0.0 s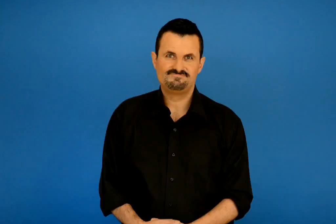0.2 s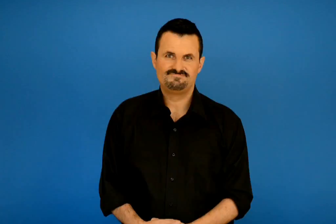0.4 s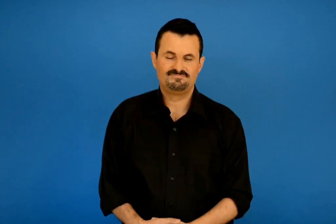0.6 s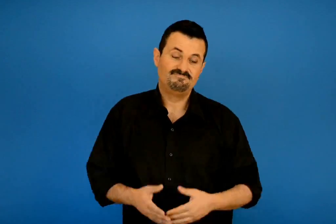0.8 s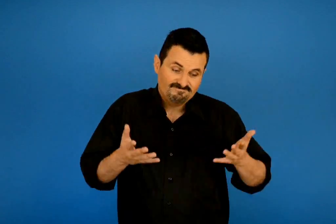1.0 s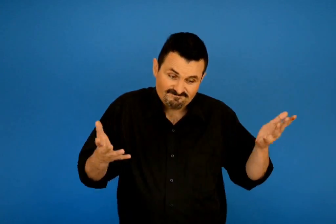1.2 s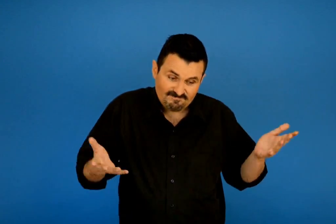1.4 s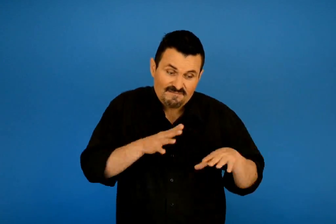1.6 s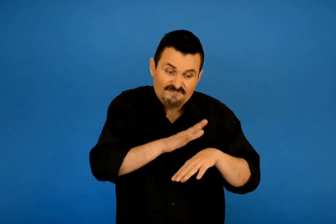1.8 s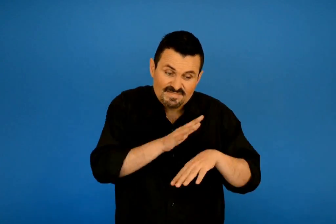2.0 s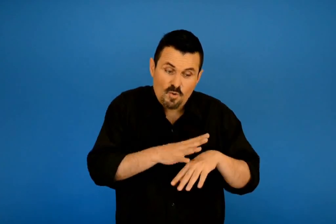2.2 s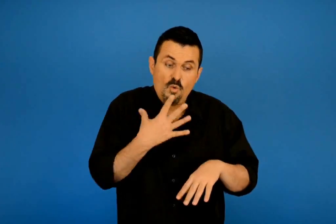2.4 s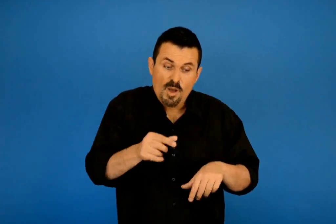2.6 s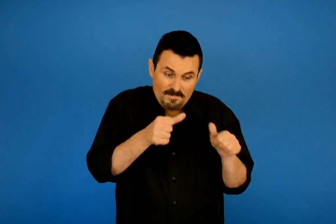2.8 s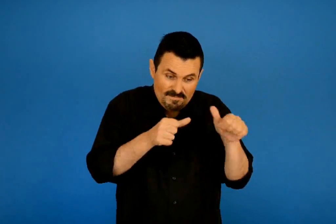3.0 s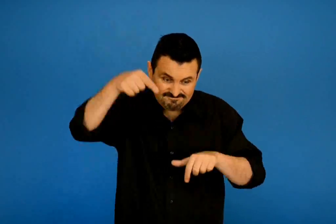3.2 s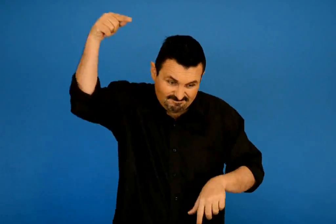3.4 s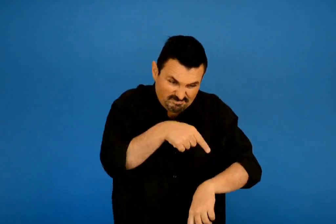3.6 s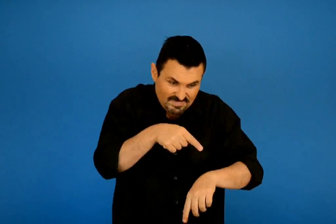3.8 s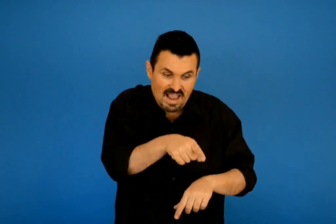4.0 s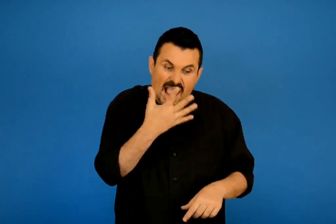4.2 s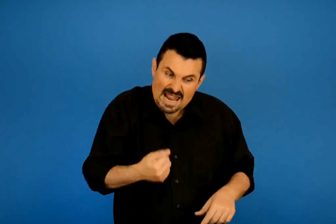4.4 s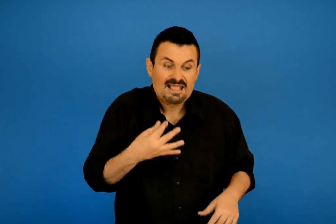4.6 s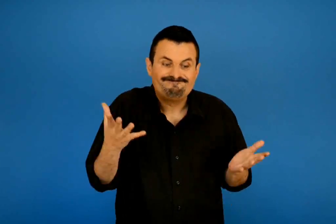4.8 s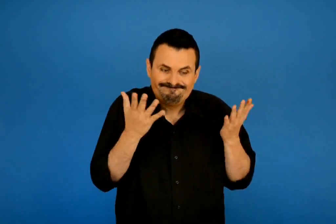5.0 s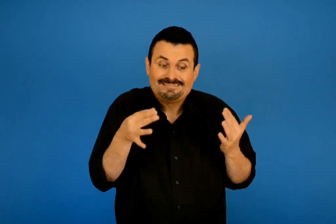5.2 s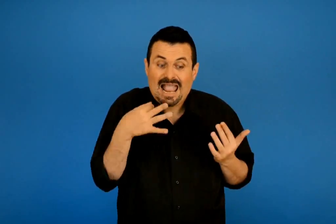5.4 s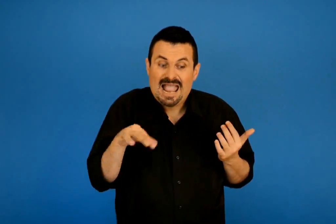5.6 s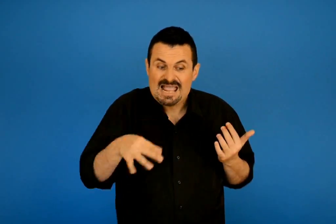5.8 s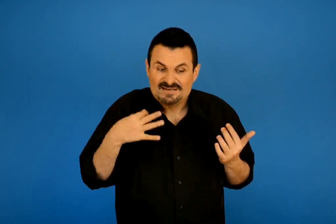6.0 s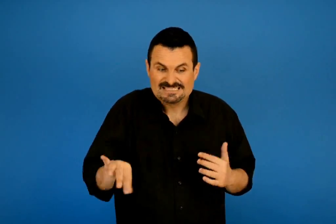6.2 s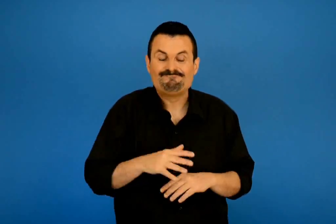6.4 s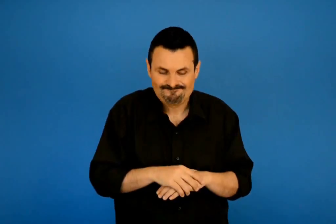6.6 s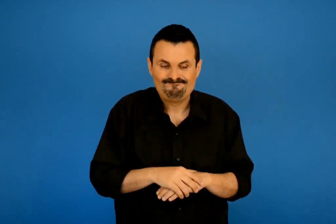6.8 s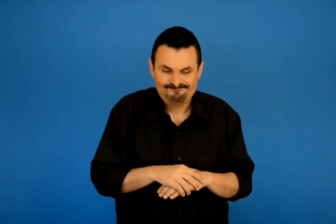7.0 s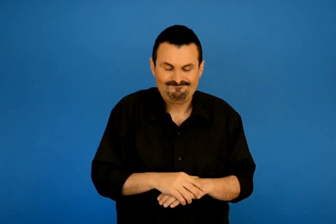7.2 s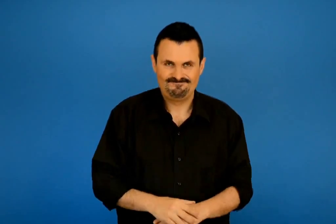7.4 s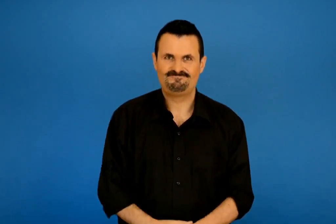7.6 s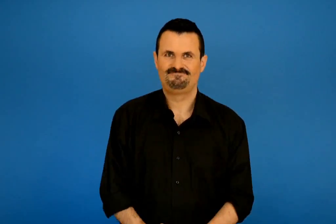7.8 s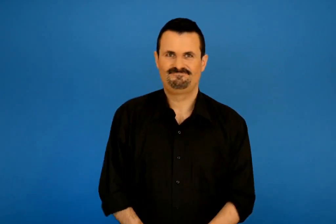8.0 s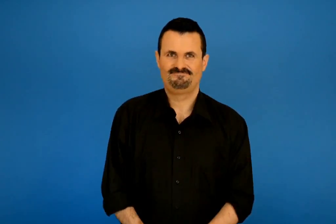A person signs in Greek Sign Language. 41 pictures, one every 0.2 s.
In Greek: στις πινέζες φαίνεται ότι έχεις μια μικρή ευαισθησία
